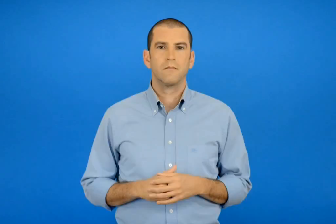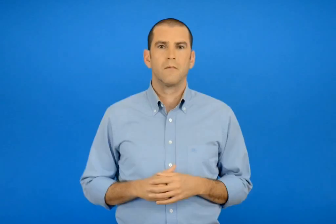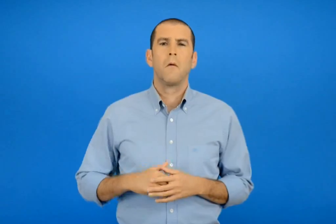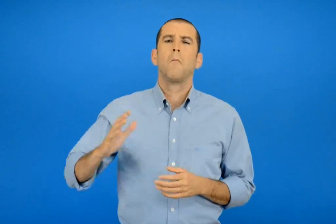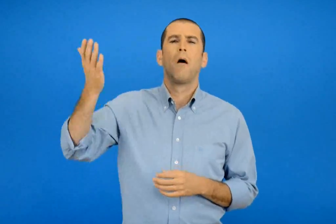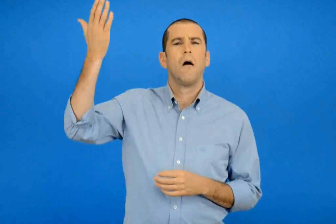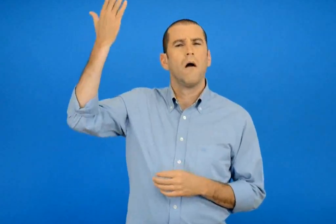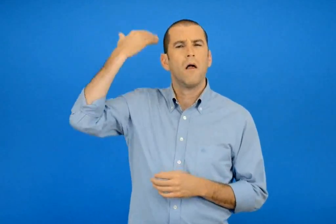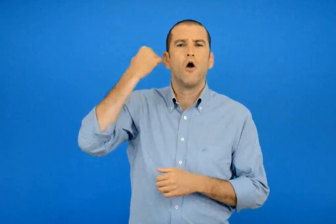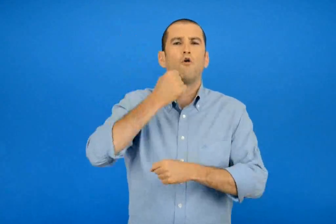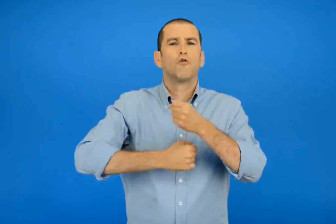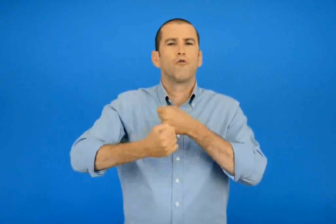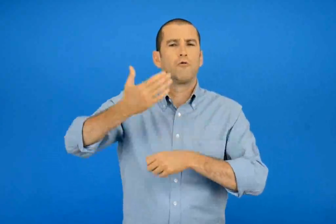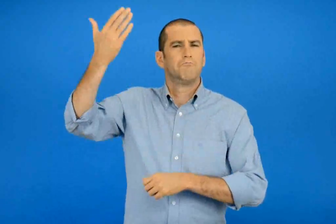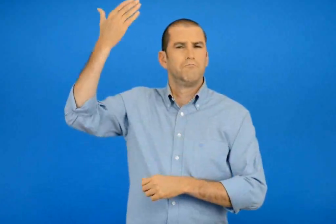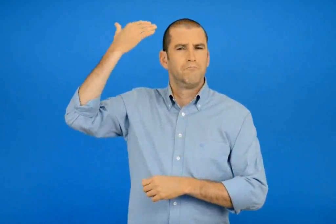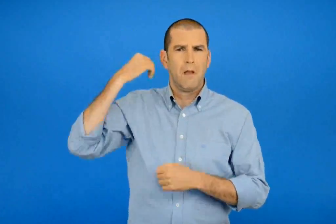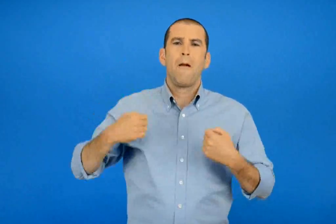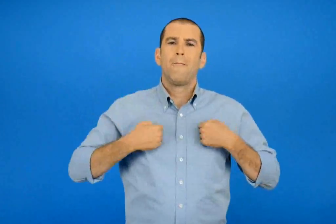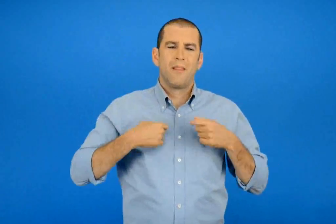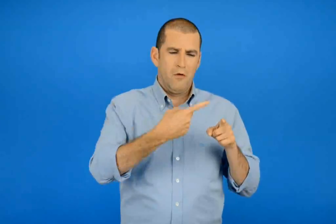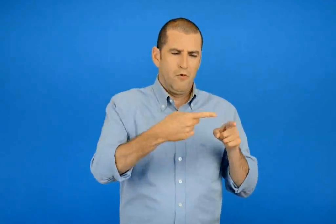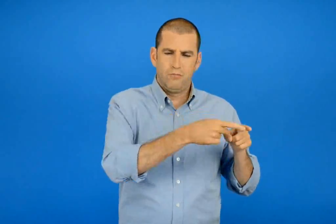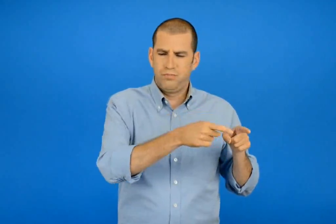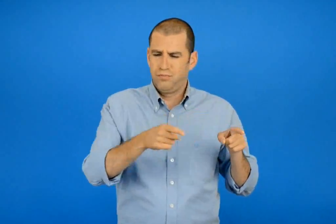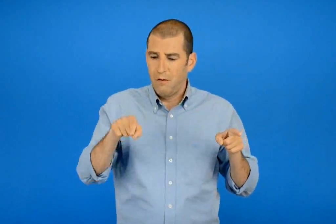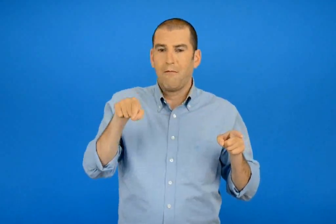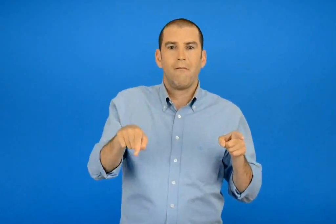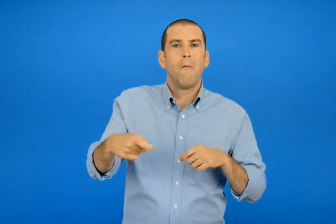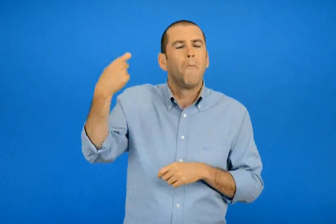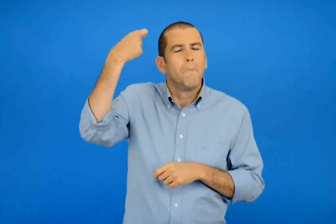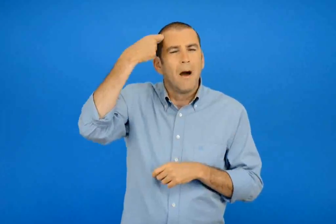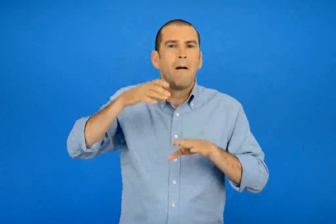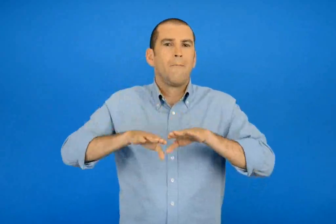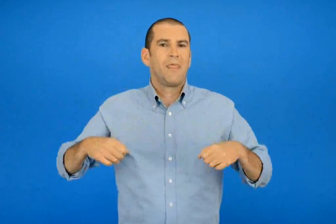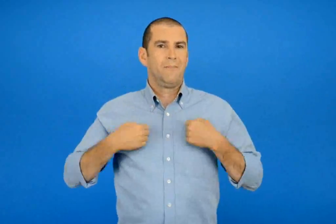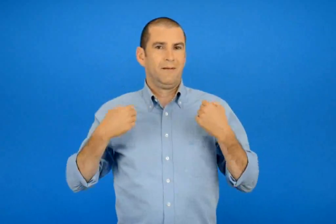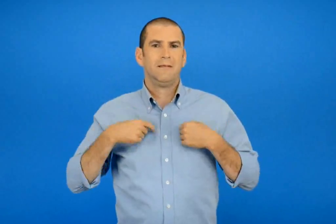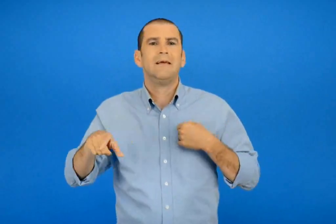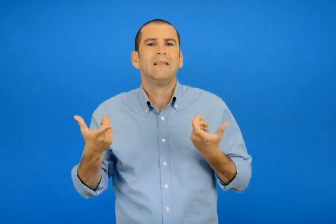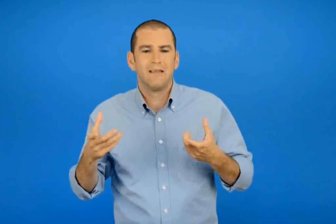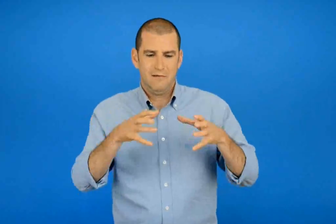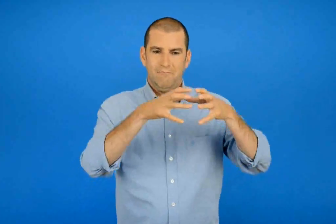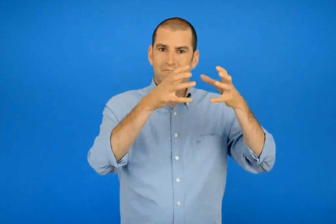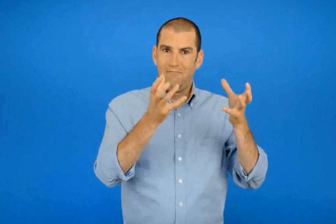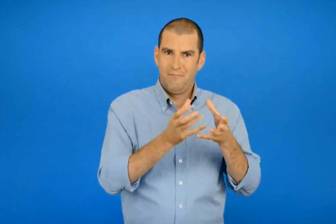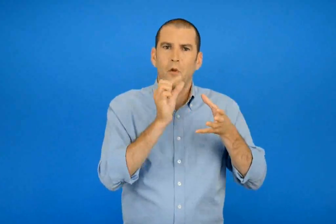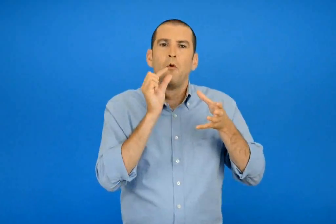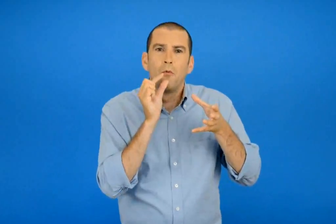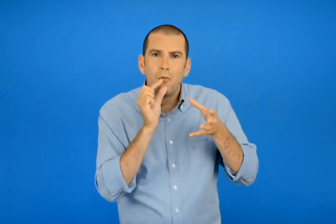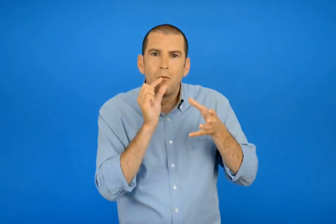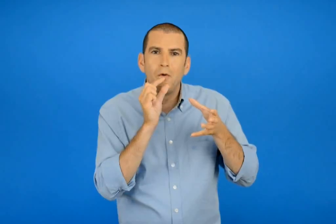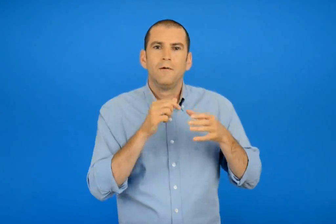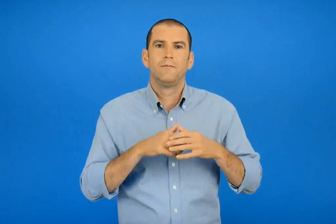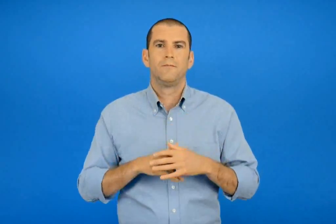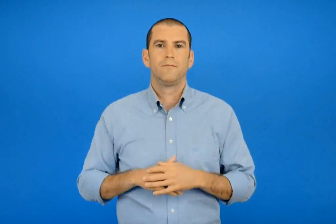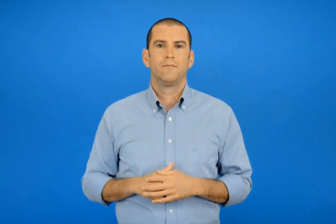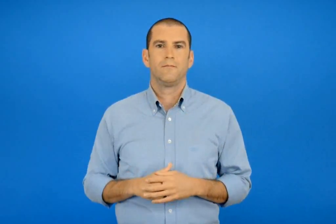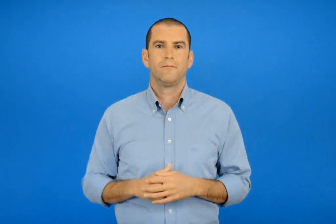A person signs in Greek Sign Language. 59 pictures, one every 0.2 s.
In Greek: ένα από τα πιο αγαπημένα παιχνίδια των παιδιών στα παλιότερα χρόνια ήταν η νεροσφυρίχτρα
